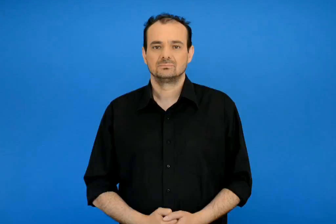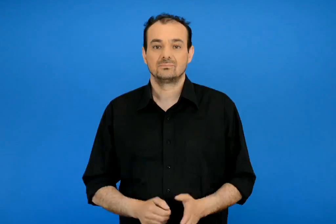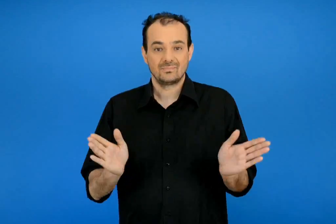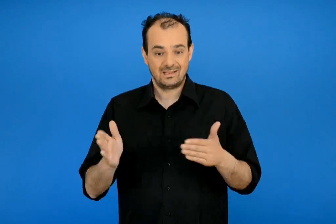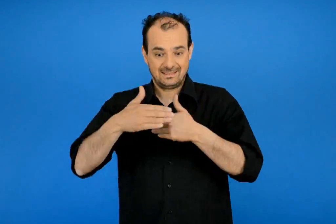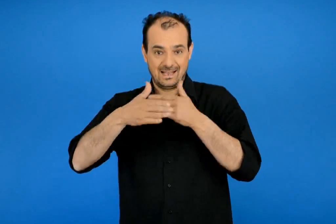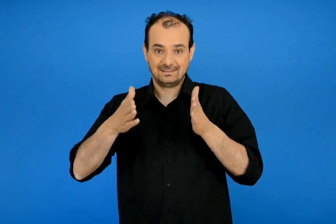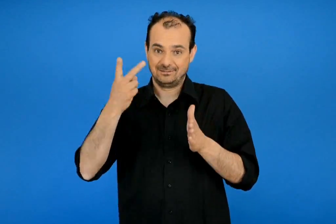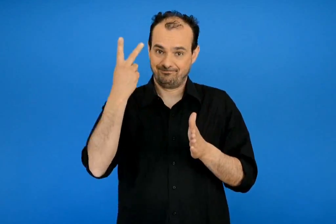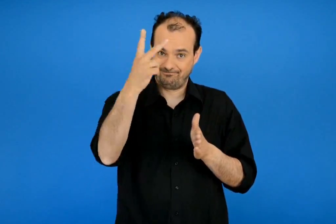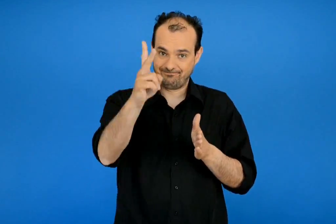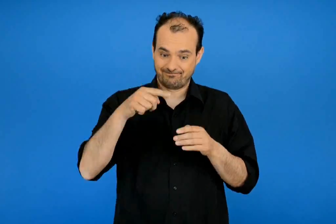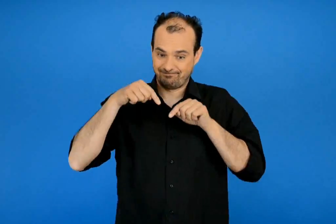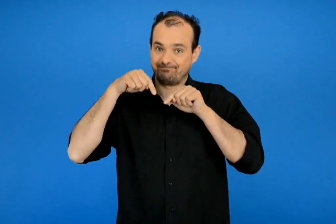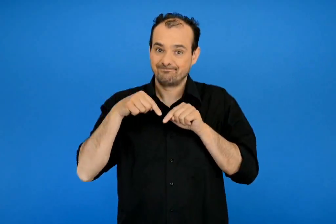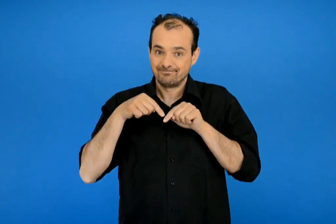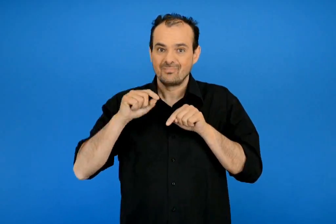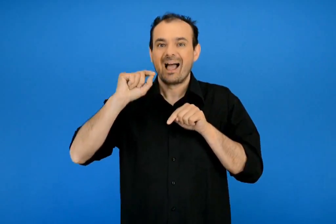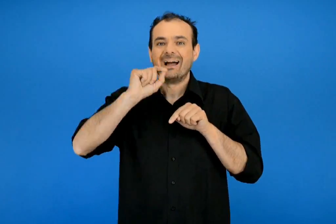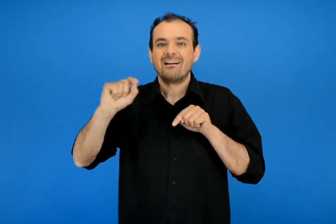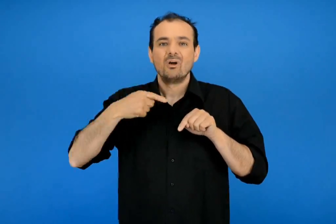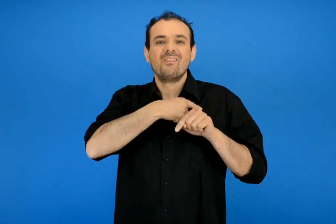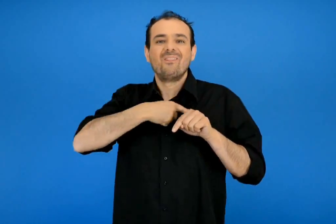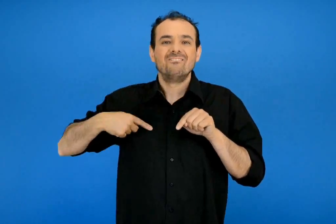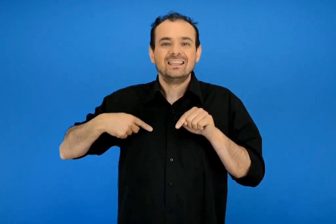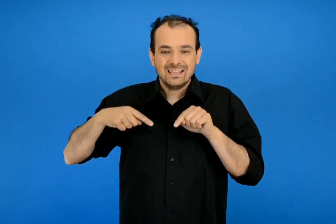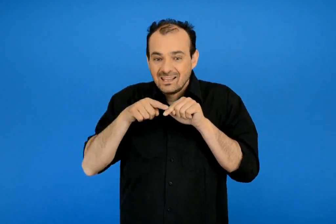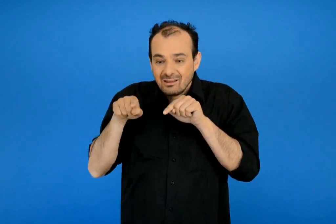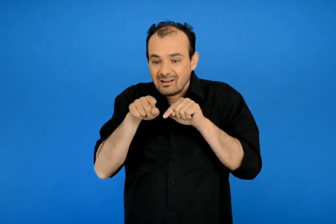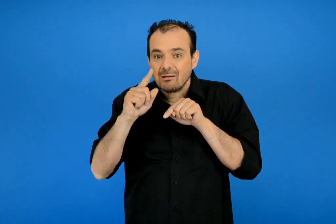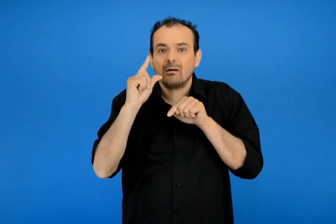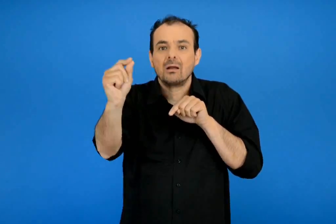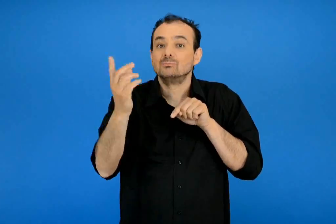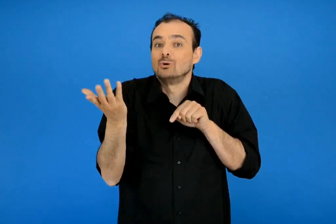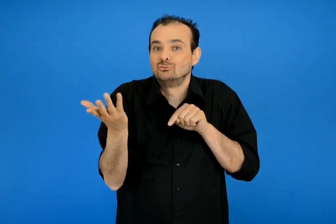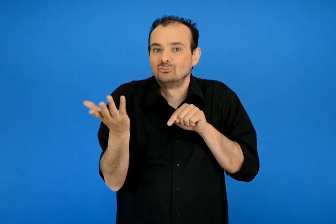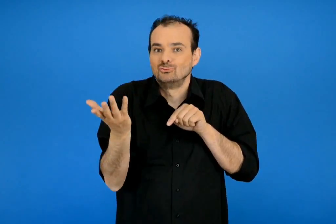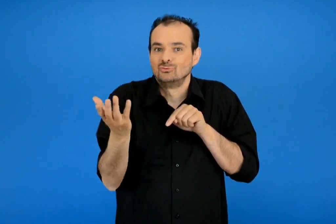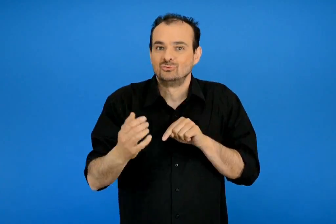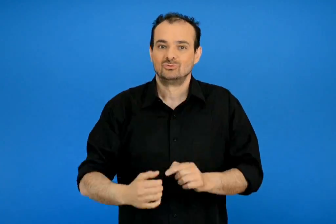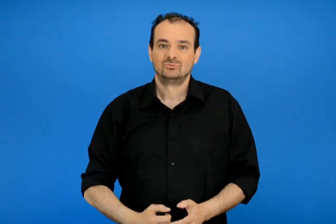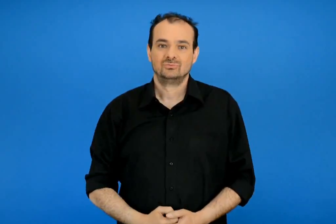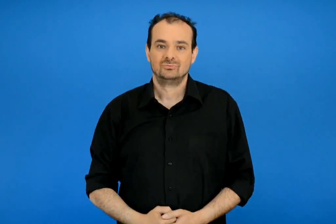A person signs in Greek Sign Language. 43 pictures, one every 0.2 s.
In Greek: πως θα πατέ στο γραφείο του διευθυντή από την τάξη σας ;
